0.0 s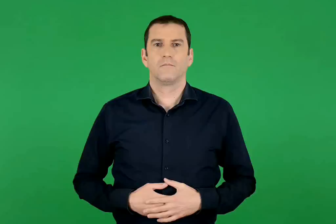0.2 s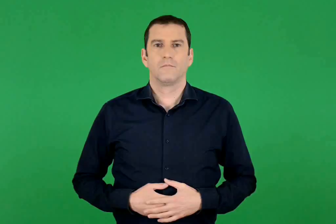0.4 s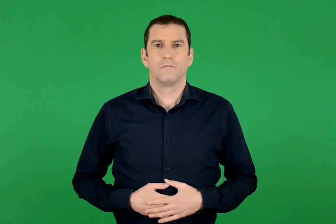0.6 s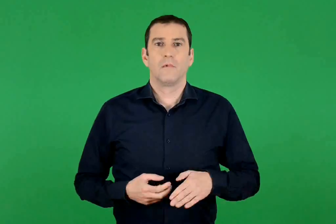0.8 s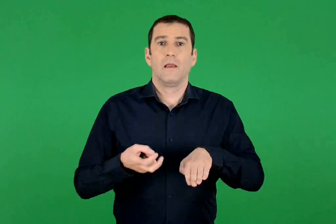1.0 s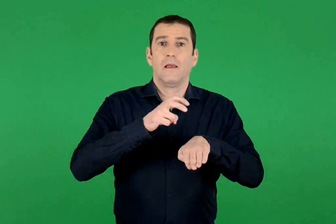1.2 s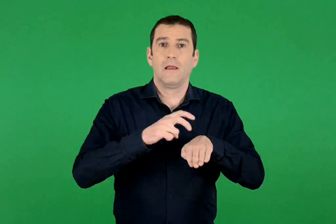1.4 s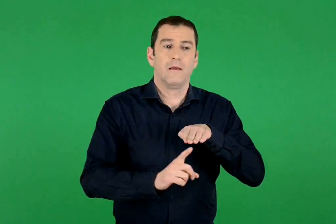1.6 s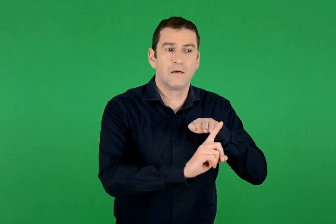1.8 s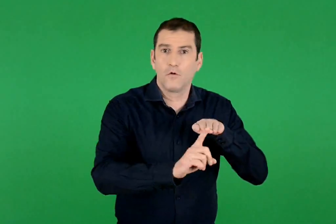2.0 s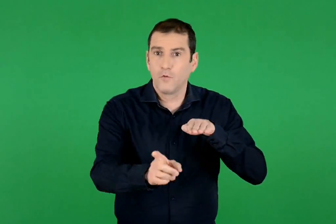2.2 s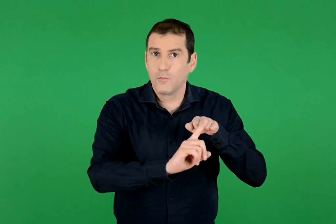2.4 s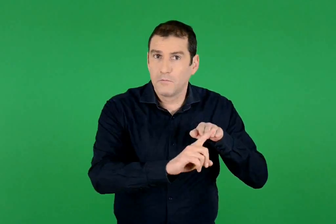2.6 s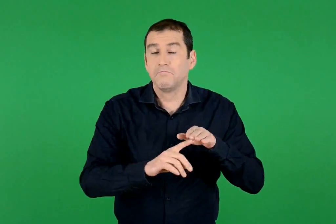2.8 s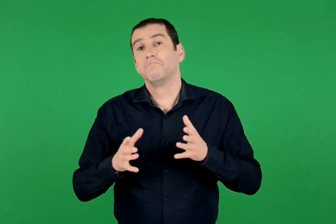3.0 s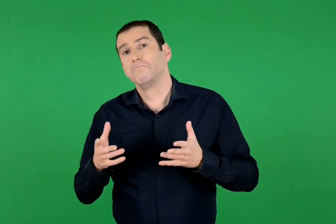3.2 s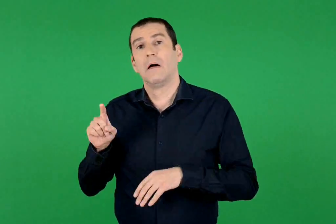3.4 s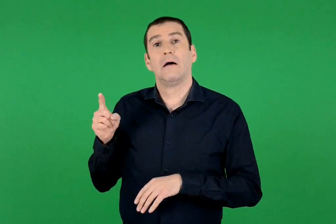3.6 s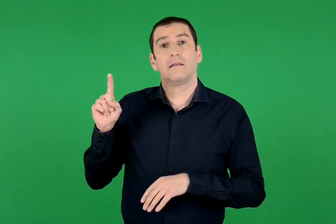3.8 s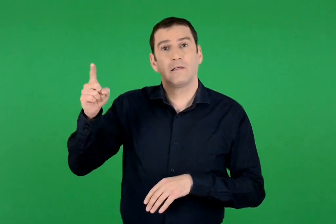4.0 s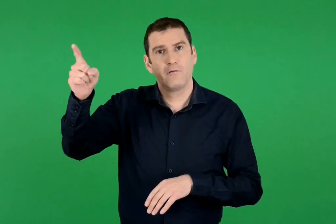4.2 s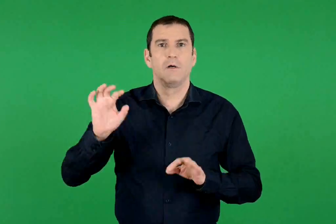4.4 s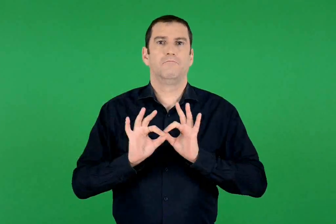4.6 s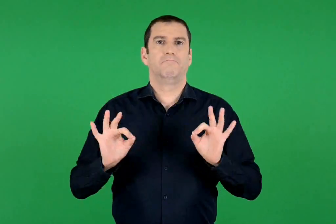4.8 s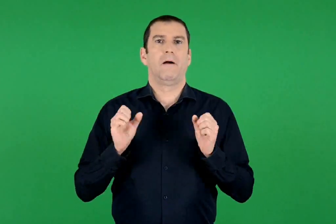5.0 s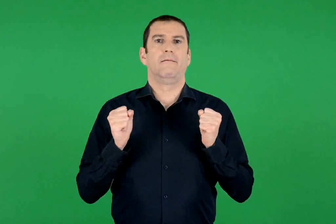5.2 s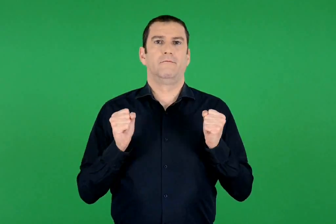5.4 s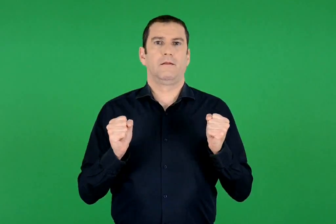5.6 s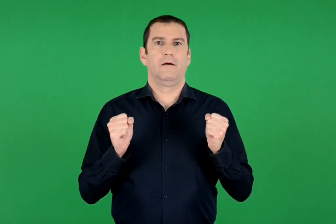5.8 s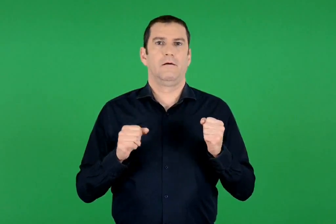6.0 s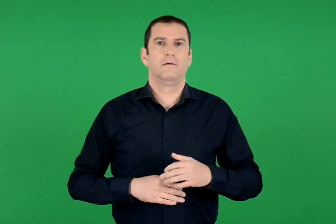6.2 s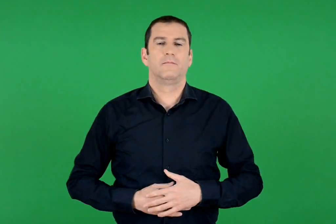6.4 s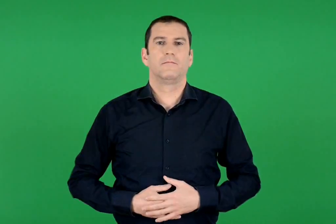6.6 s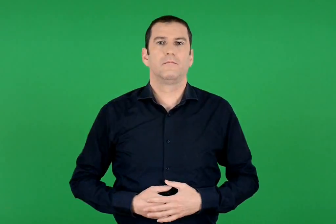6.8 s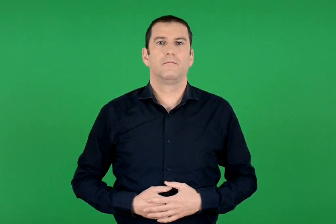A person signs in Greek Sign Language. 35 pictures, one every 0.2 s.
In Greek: κυκλοφορούμε ή ταξιδεύουμε με ασφάλεια
